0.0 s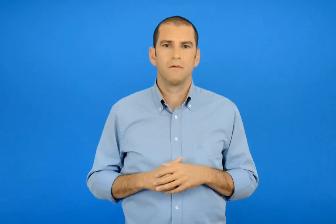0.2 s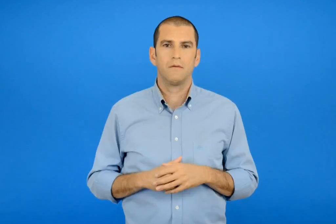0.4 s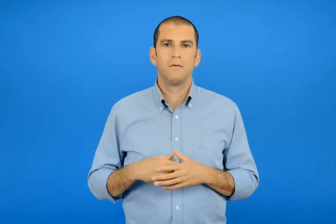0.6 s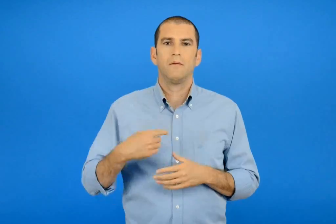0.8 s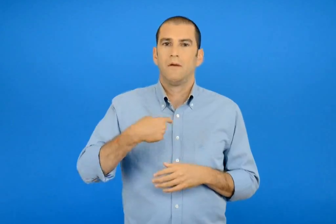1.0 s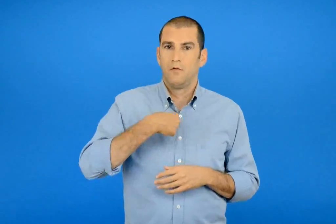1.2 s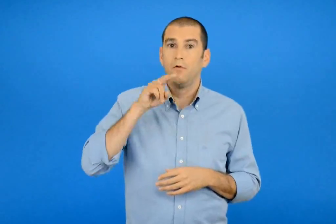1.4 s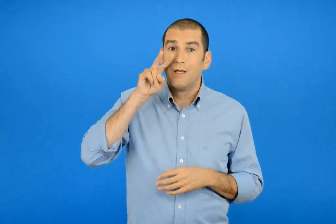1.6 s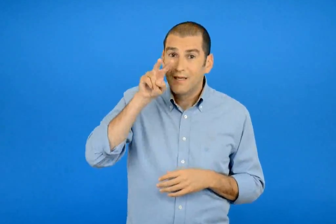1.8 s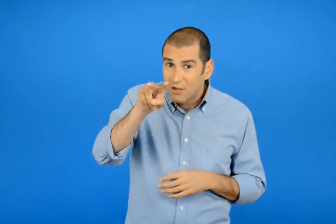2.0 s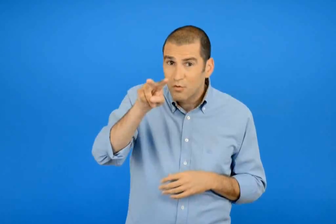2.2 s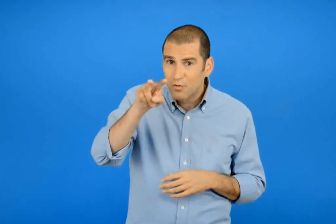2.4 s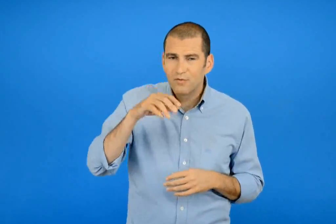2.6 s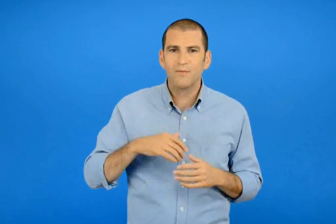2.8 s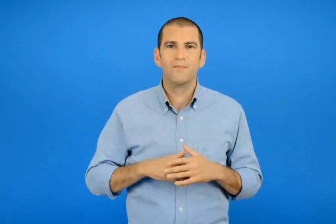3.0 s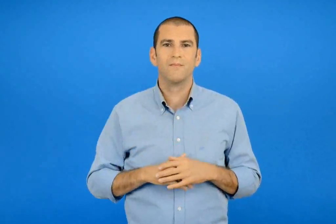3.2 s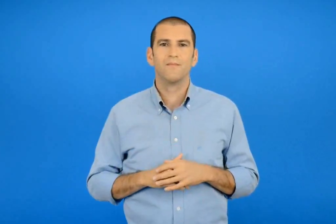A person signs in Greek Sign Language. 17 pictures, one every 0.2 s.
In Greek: κοιτώ
